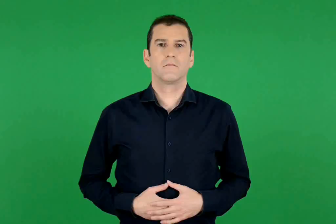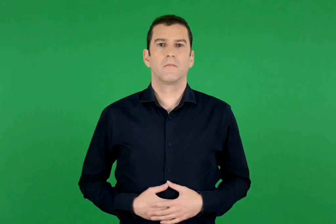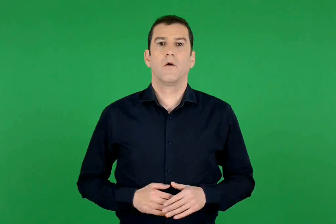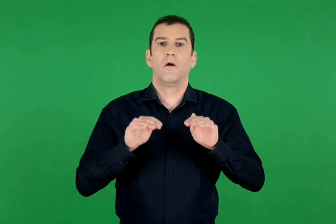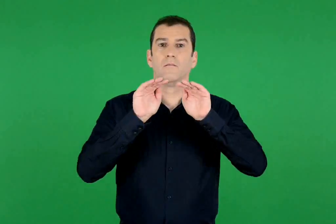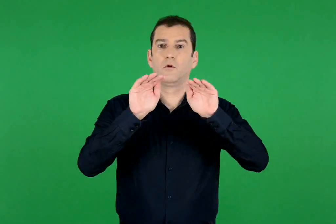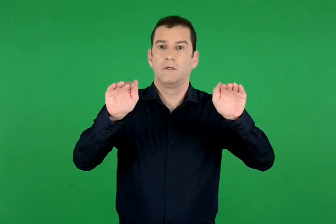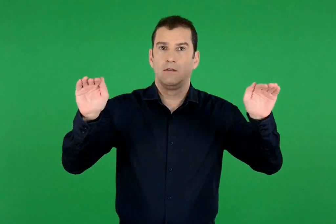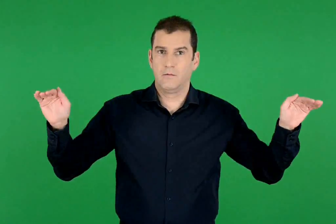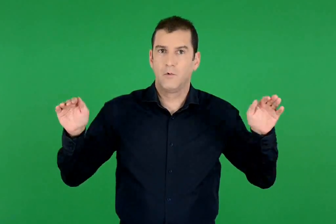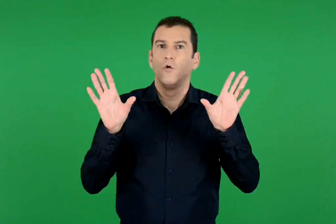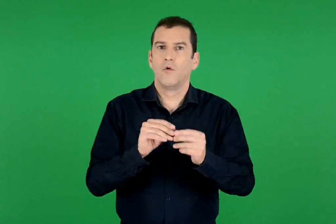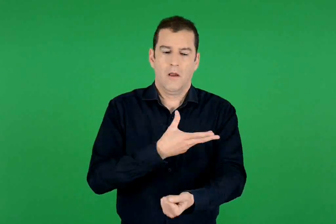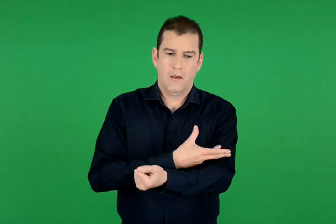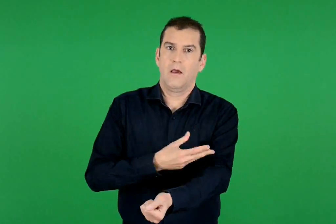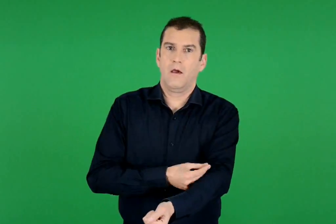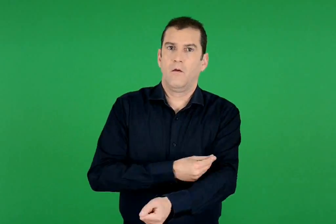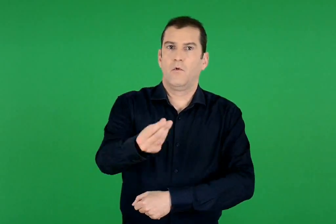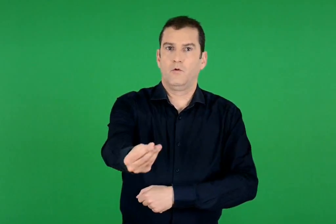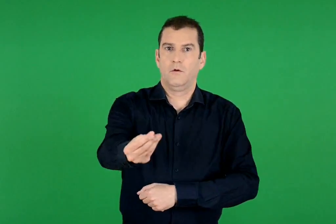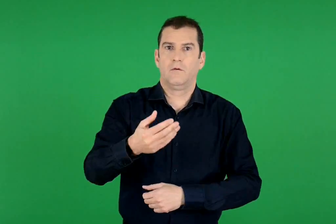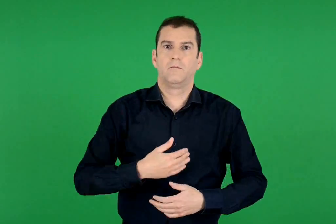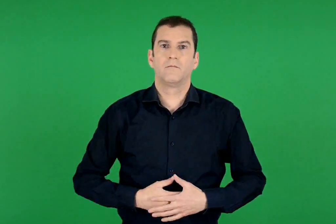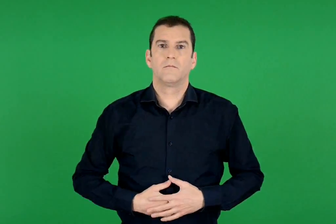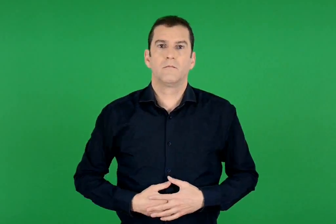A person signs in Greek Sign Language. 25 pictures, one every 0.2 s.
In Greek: πρόσκληση για αιμοδοσία
